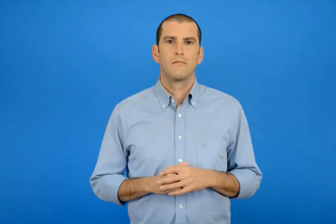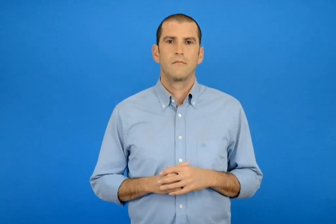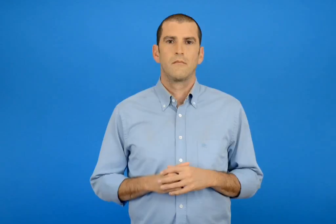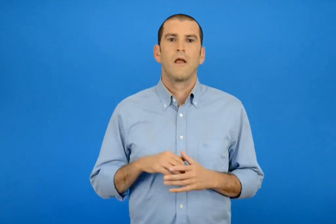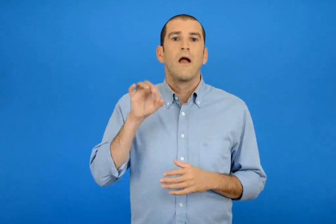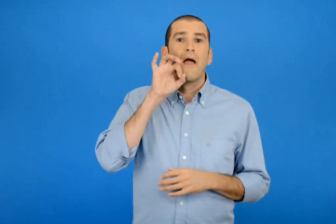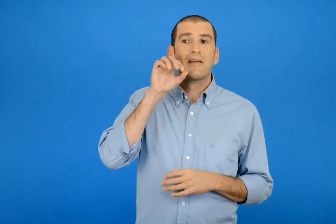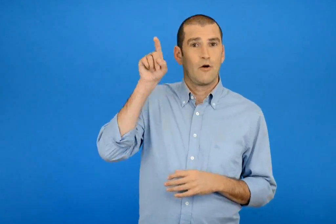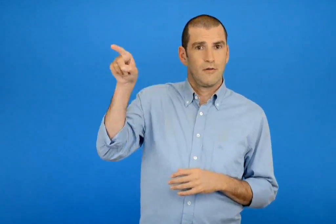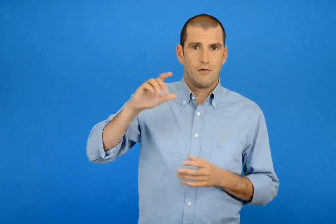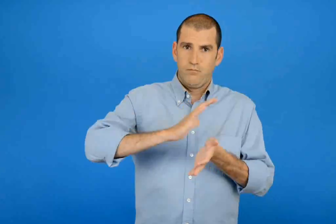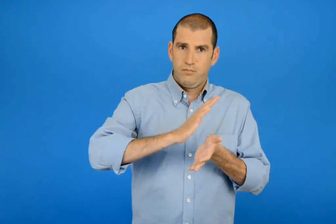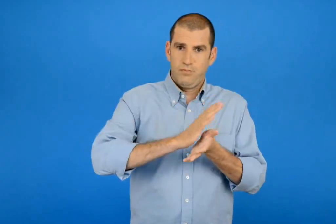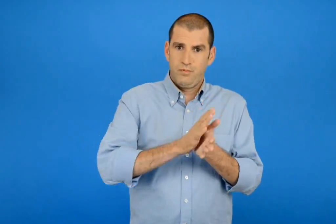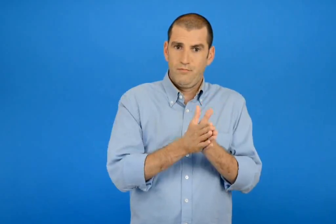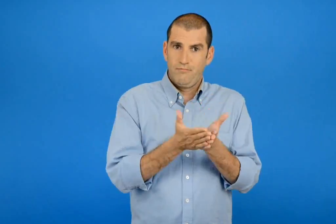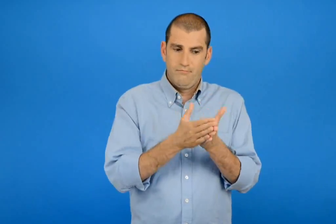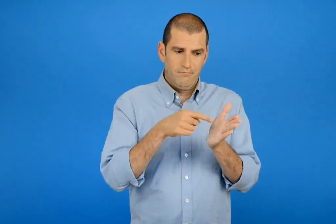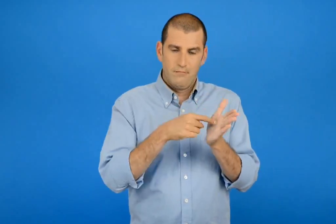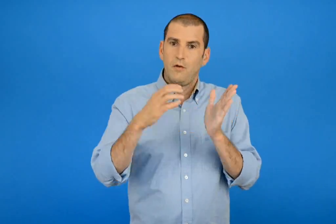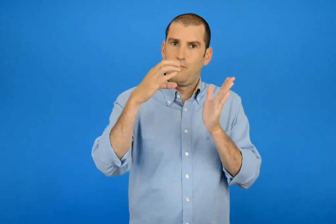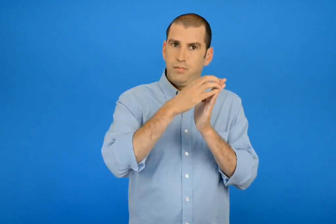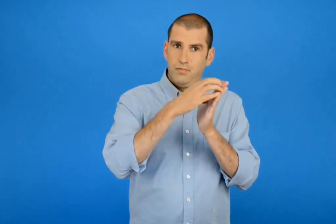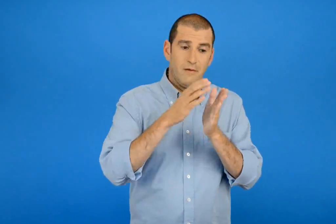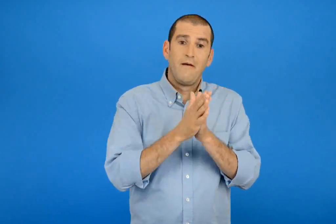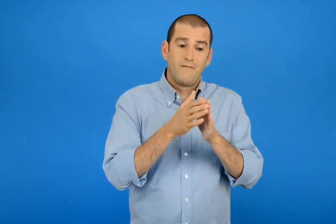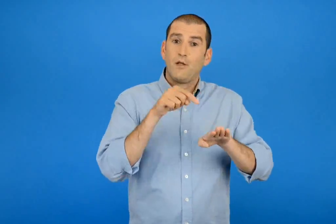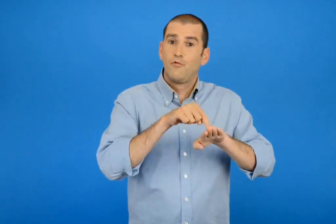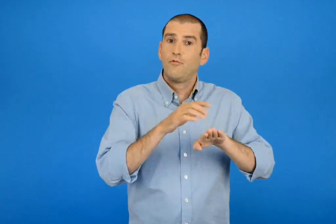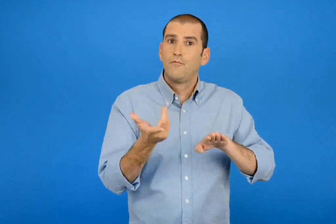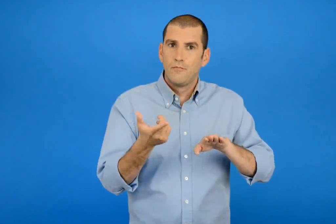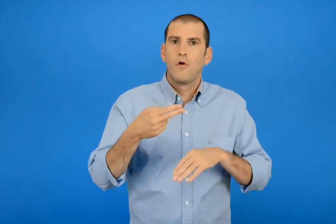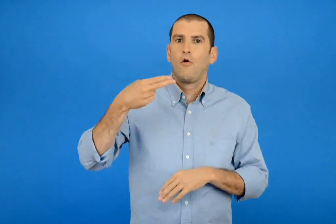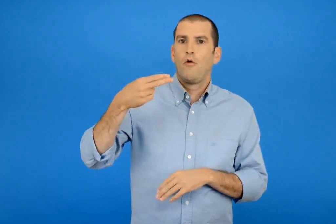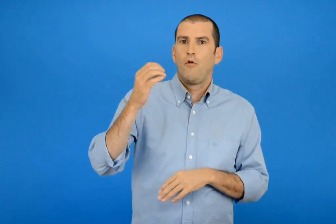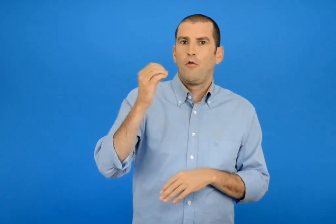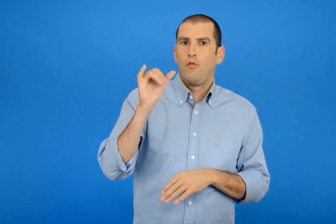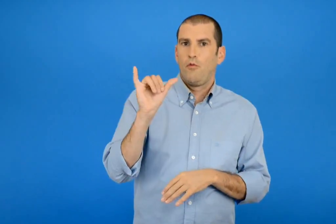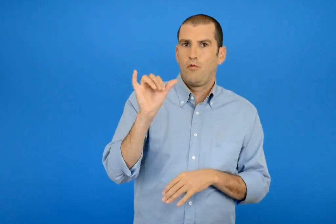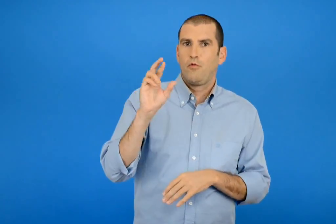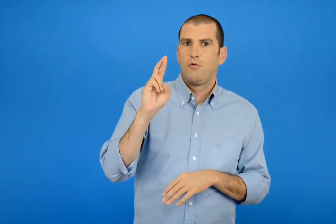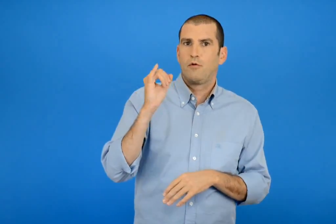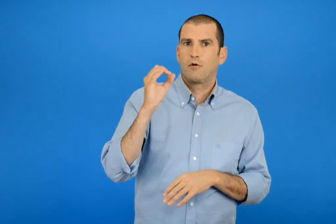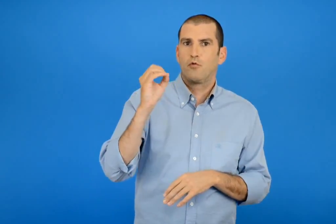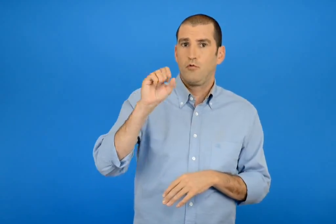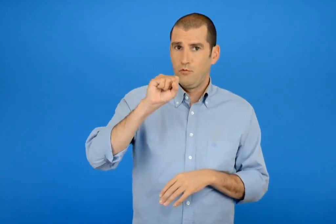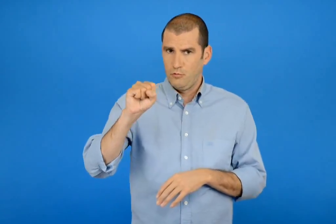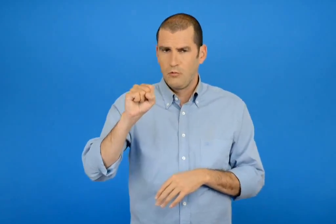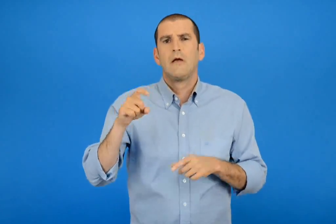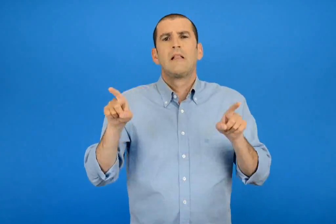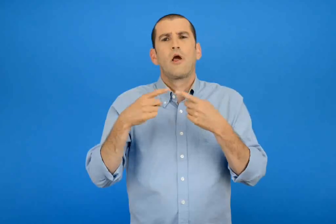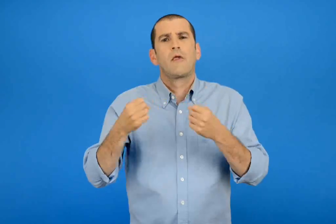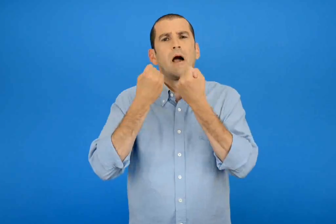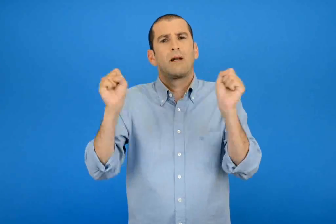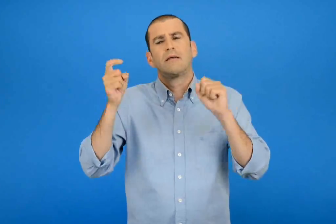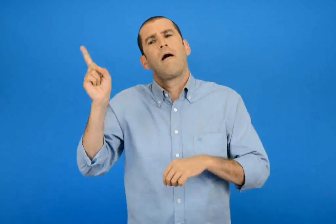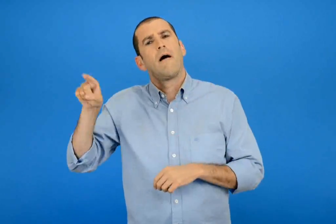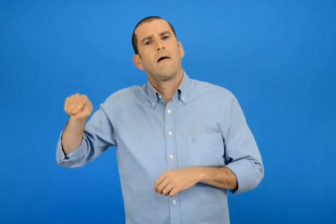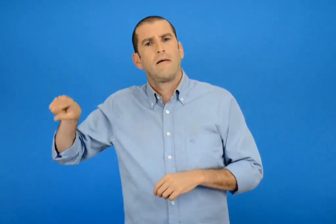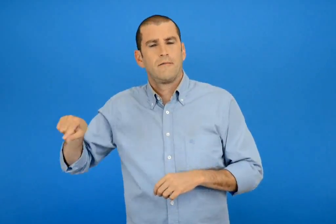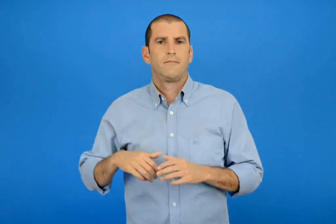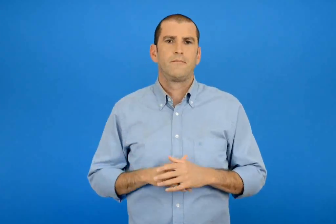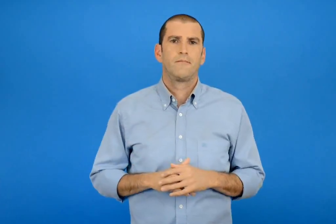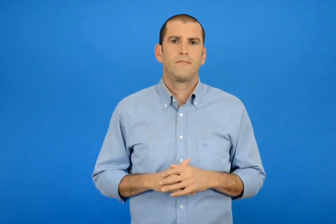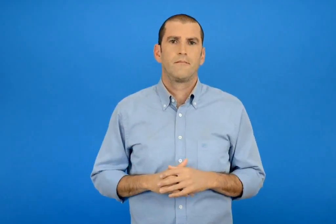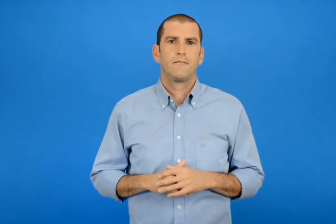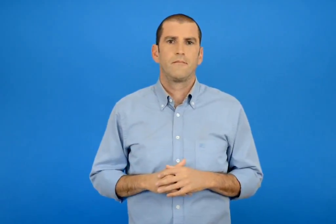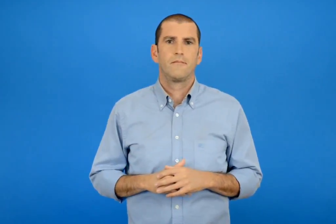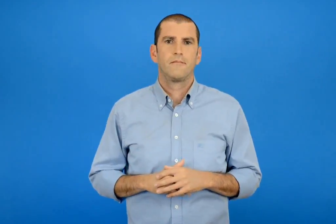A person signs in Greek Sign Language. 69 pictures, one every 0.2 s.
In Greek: φεραίος ρήγας θούριος απόσπασμα στο ο θούριος και αλλά επαναστατικά τραγούδια θεσσαλονίκη εκδοτική θεσσαλονίκης
